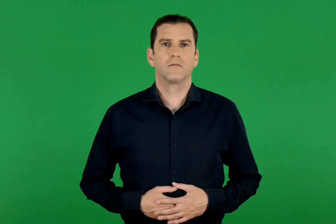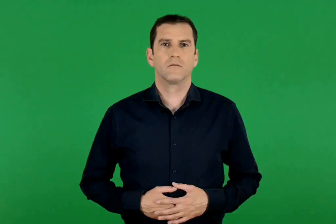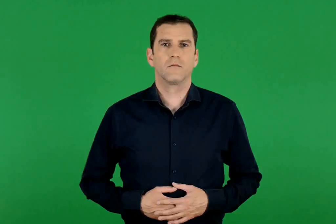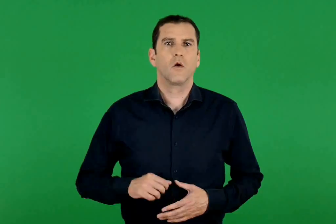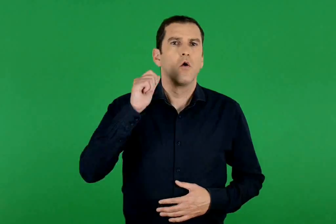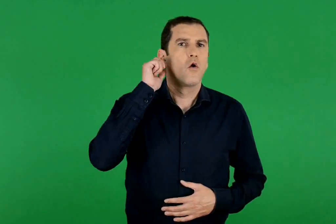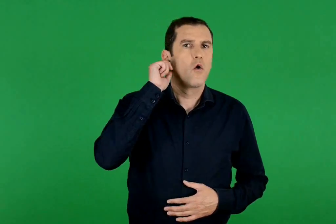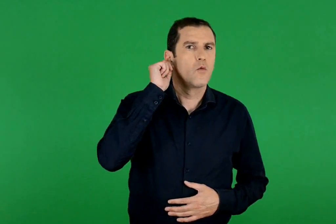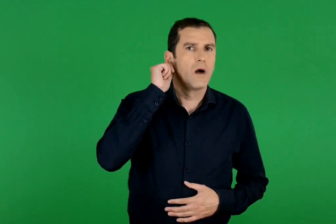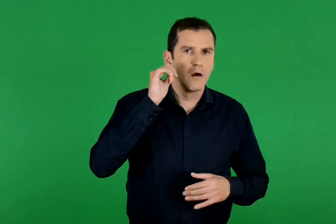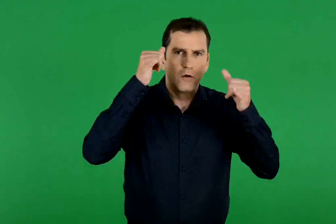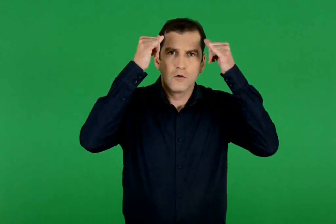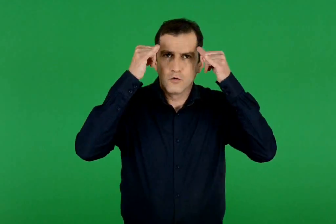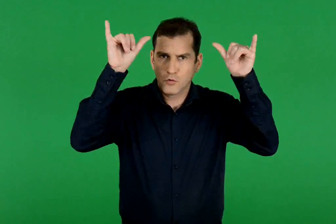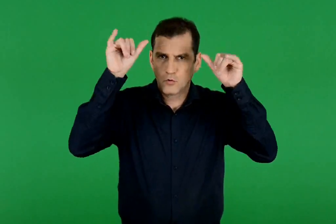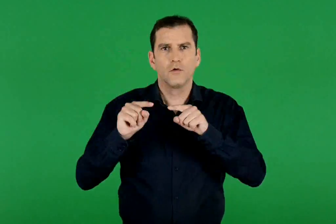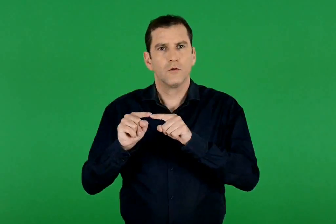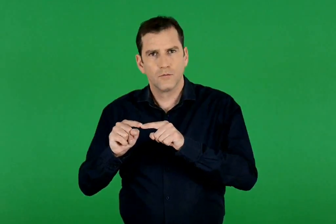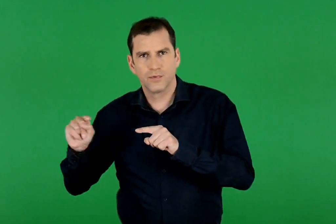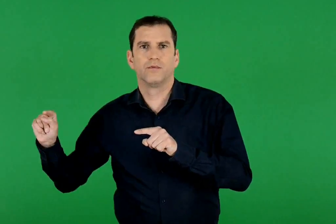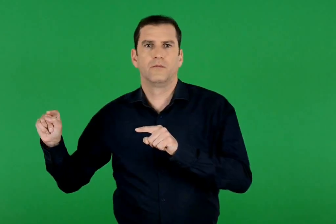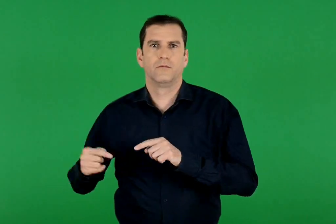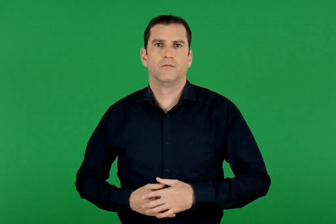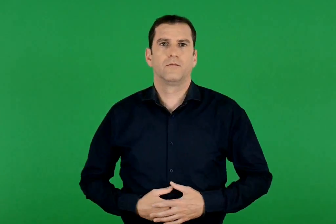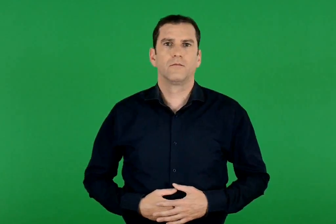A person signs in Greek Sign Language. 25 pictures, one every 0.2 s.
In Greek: ονομασία ζώου .
